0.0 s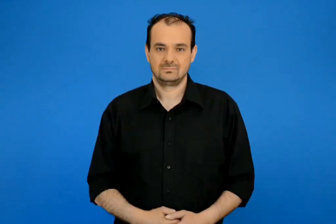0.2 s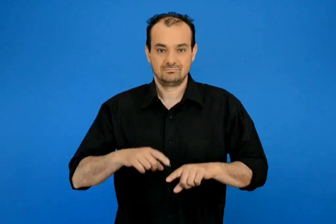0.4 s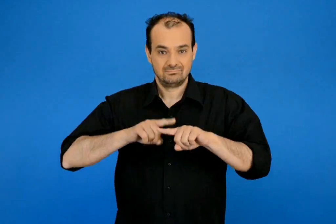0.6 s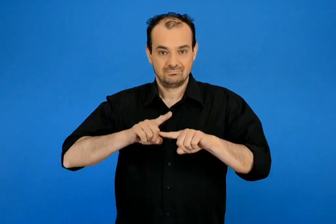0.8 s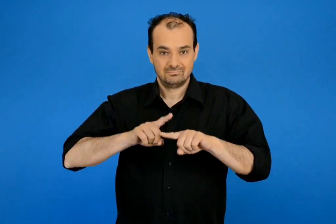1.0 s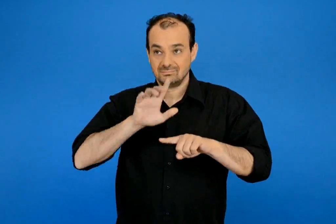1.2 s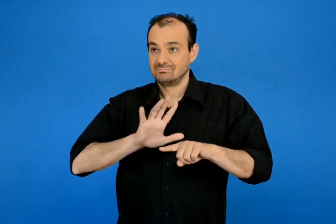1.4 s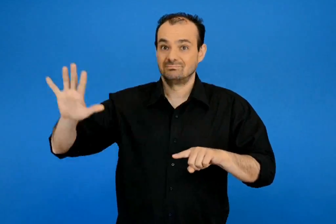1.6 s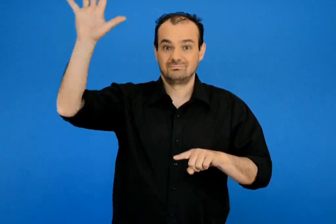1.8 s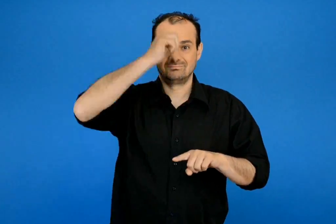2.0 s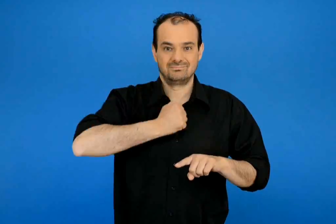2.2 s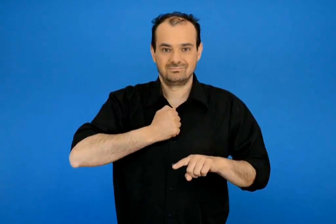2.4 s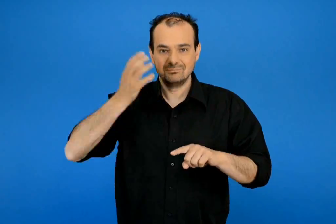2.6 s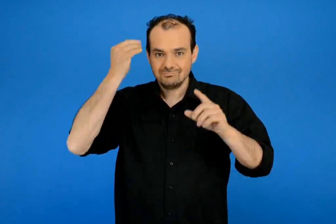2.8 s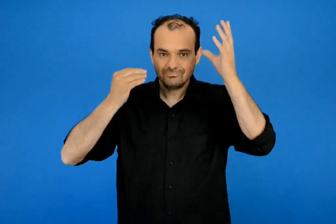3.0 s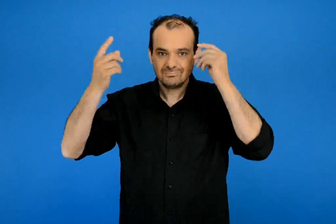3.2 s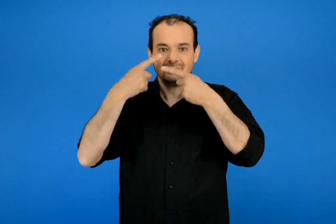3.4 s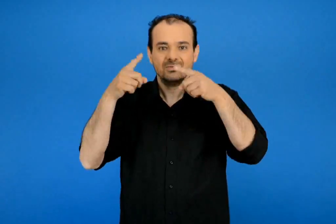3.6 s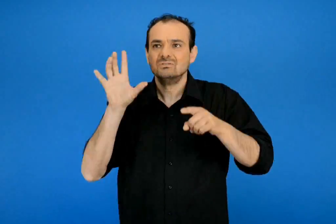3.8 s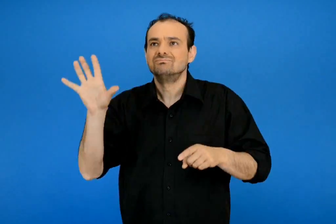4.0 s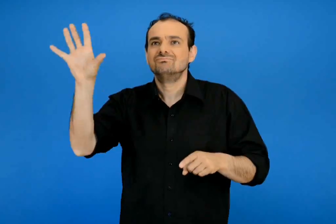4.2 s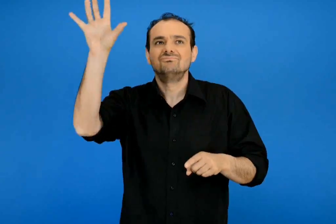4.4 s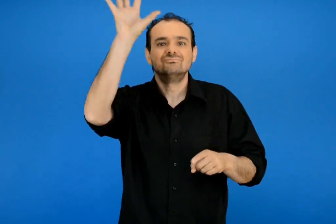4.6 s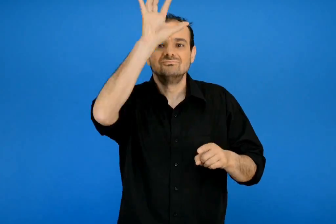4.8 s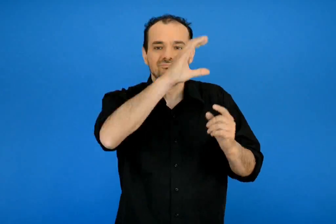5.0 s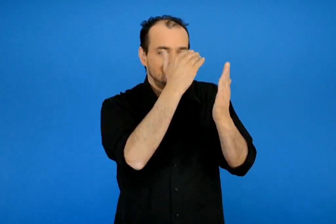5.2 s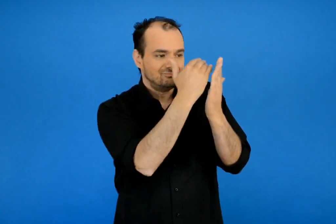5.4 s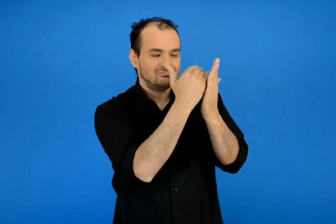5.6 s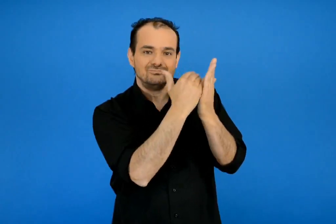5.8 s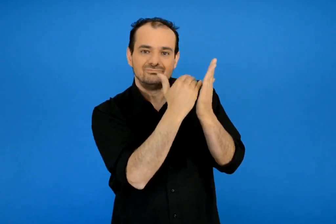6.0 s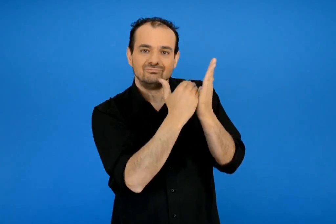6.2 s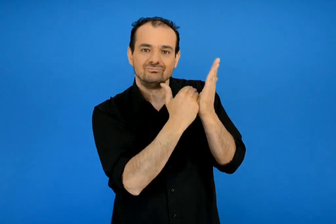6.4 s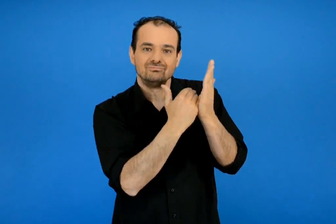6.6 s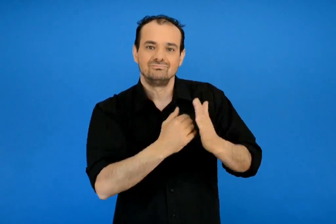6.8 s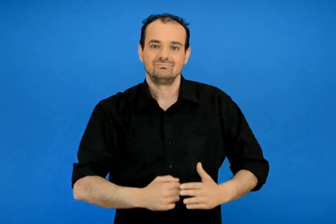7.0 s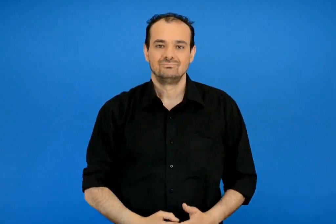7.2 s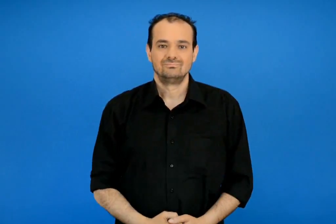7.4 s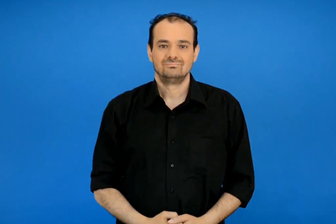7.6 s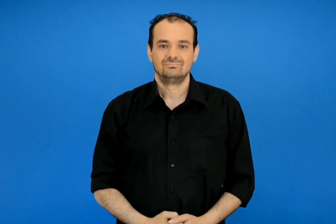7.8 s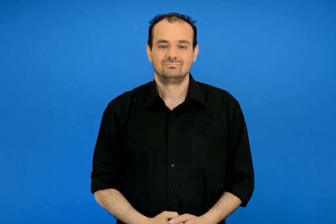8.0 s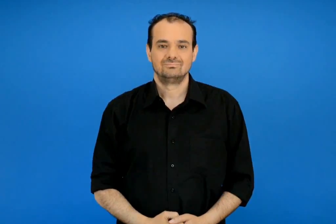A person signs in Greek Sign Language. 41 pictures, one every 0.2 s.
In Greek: τι μάθαμε για τους διάφορους τόπους της πατρίδας μας
